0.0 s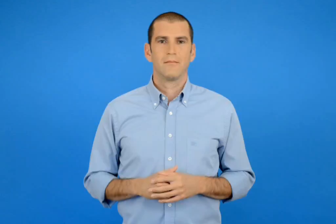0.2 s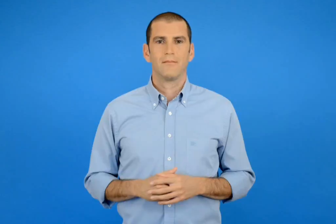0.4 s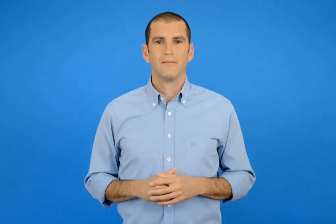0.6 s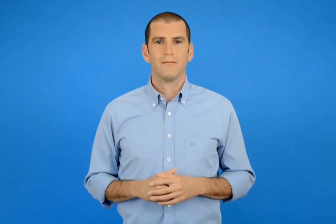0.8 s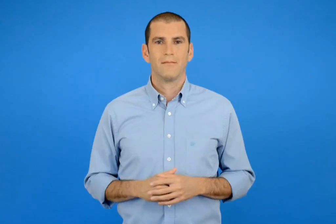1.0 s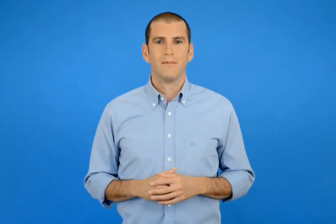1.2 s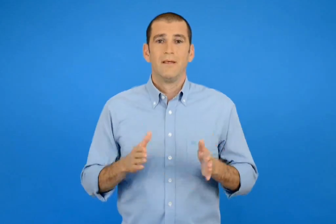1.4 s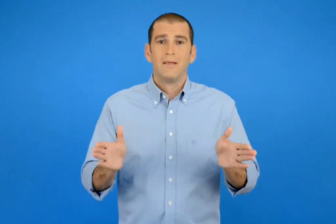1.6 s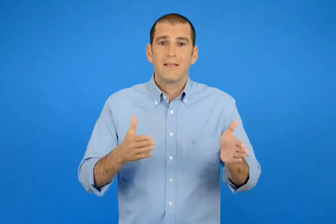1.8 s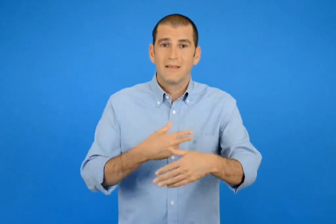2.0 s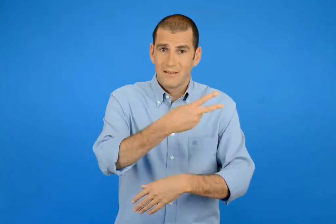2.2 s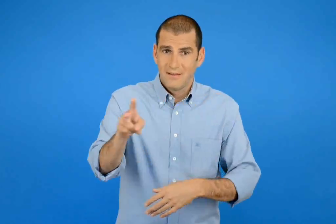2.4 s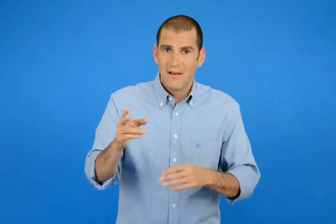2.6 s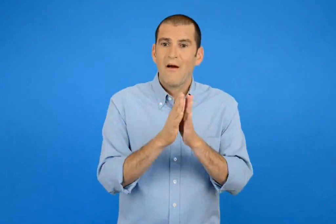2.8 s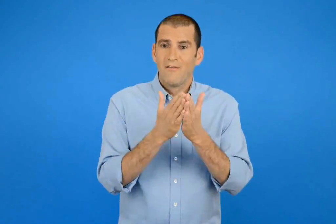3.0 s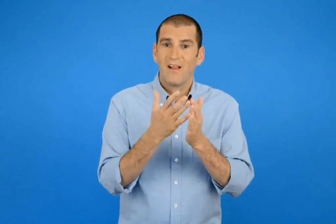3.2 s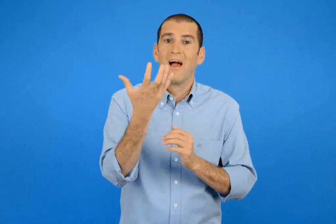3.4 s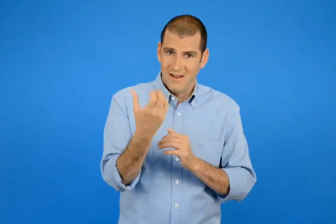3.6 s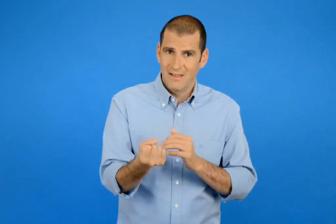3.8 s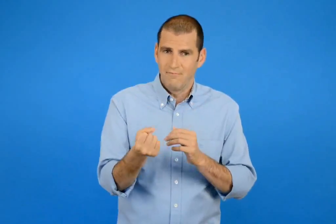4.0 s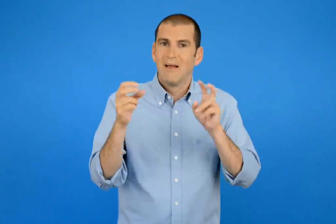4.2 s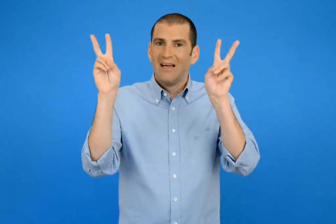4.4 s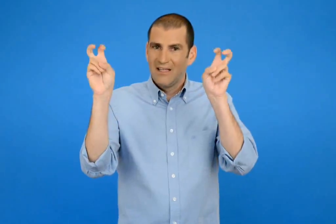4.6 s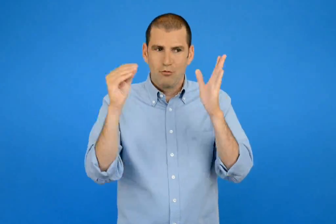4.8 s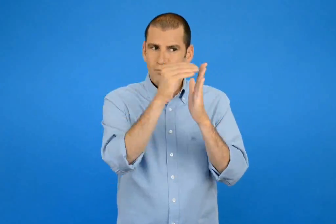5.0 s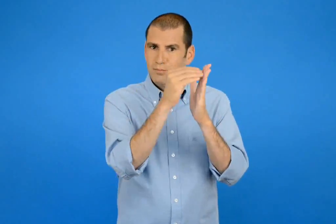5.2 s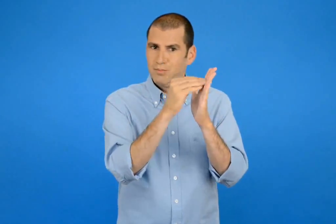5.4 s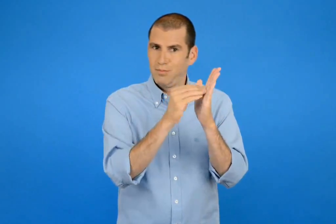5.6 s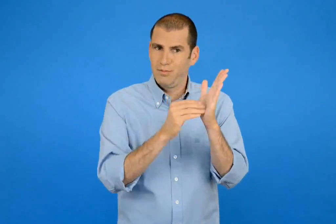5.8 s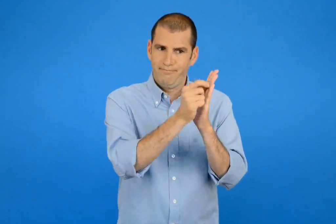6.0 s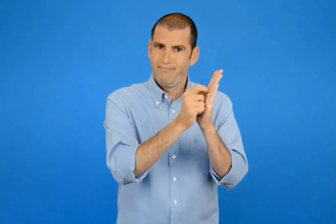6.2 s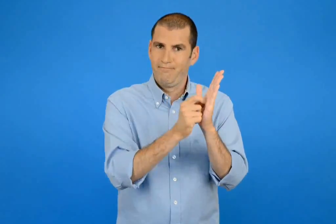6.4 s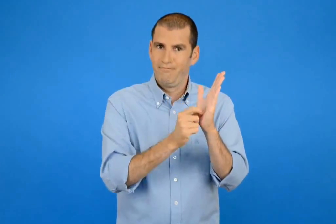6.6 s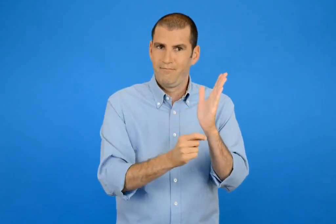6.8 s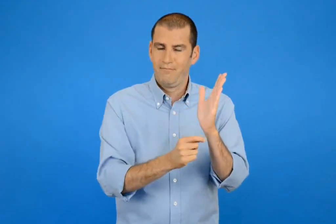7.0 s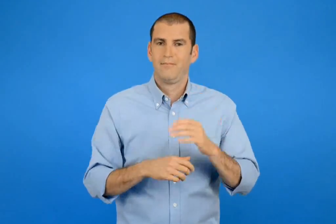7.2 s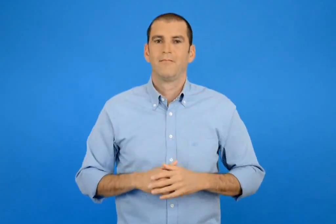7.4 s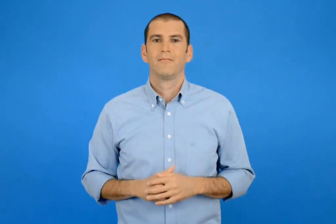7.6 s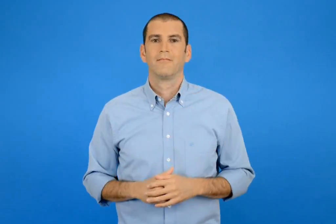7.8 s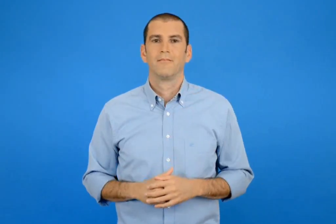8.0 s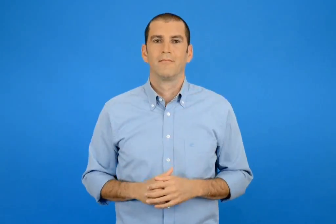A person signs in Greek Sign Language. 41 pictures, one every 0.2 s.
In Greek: γράψτε έναν κατάλογο με τους τίτλους των βιβλίων που έχετε στην τάξη σας
